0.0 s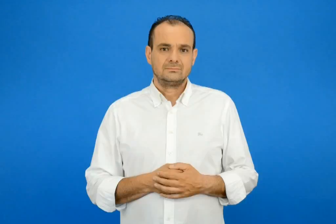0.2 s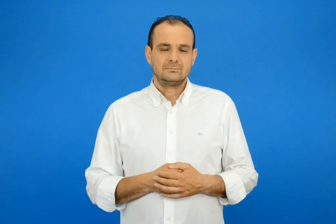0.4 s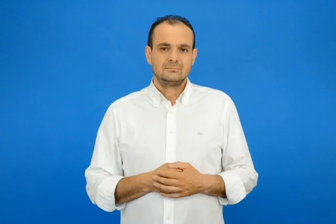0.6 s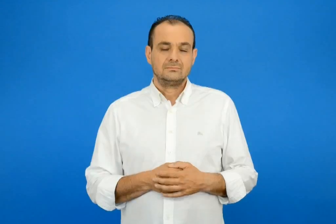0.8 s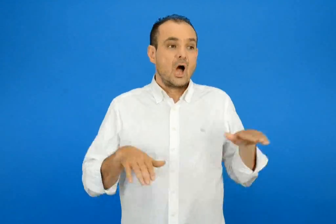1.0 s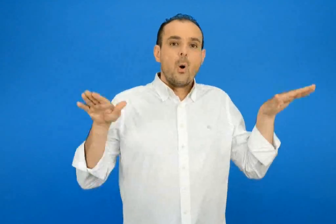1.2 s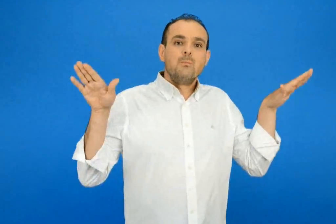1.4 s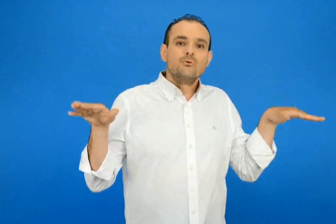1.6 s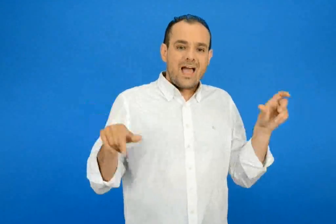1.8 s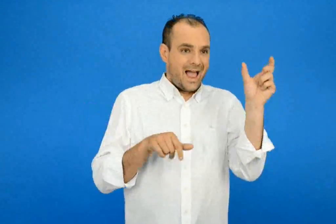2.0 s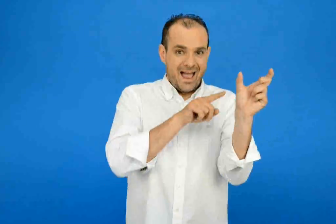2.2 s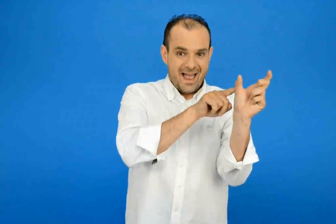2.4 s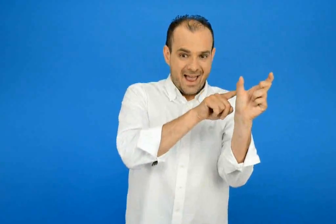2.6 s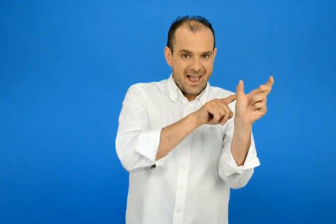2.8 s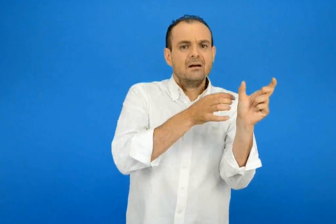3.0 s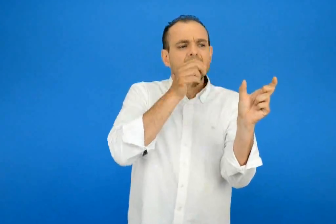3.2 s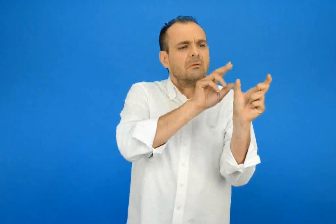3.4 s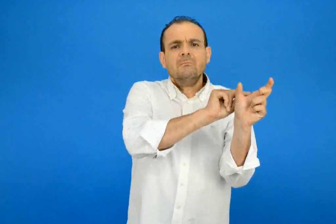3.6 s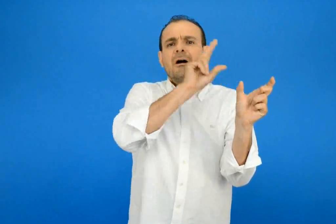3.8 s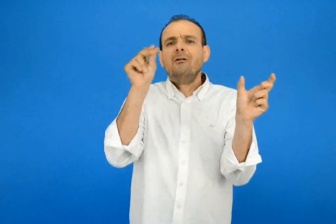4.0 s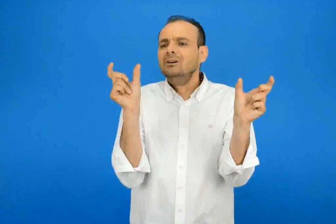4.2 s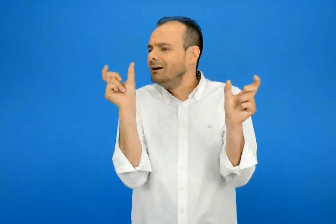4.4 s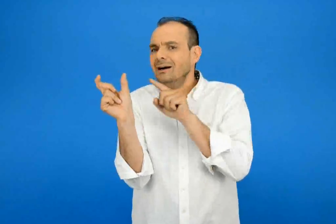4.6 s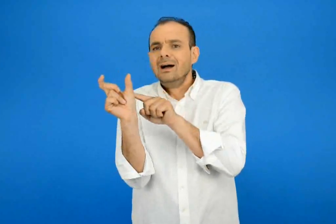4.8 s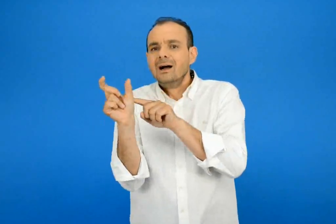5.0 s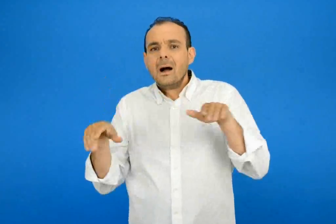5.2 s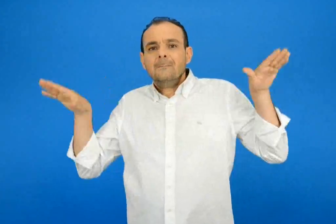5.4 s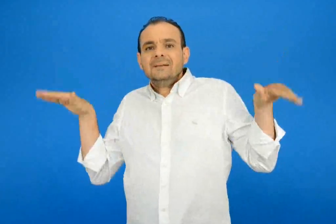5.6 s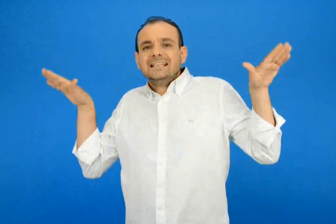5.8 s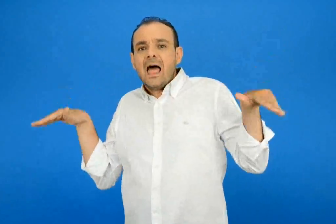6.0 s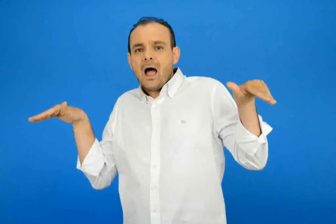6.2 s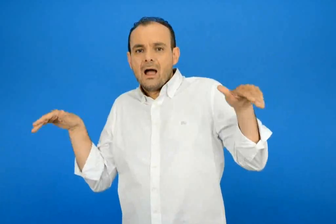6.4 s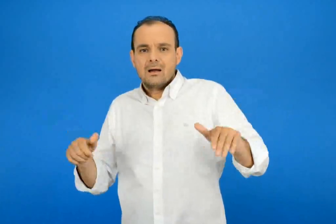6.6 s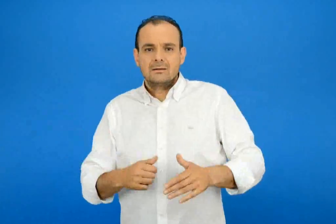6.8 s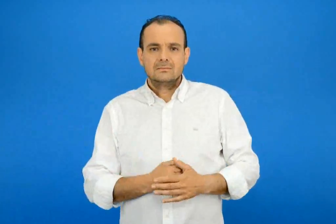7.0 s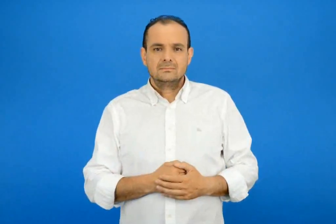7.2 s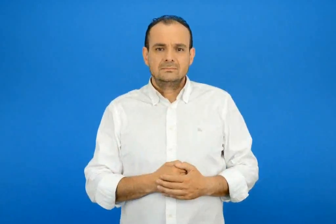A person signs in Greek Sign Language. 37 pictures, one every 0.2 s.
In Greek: τα πουλιά τα λεμέ και πτηνά
